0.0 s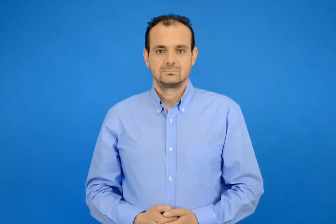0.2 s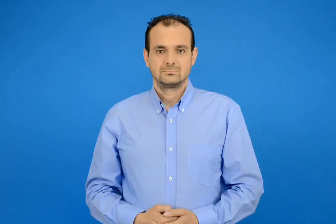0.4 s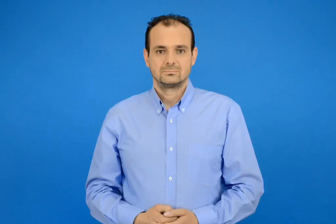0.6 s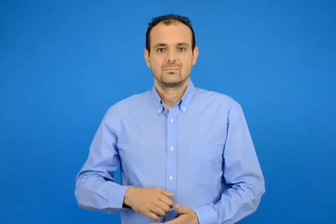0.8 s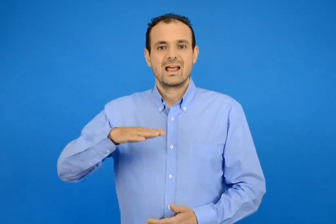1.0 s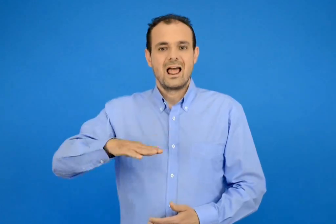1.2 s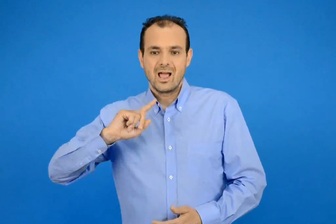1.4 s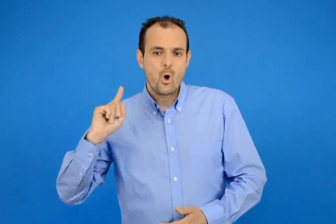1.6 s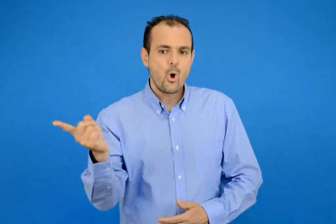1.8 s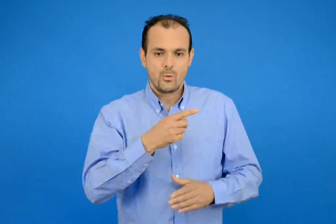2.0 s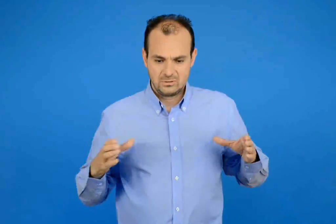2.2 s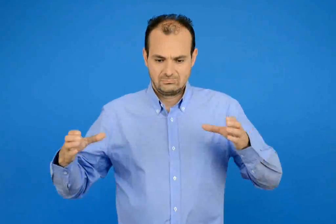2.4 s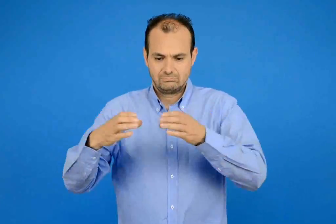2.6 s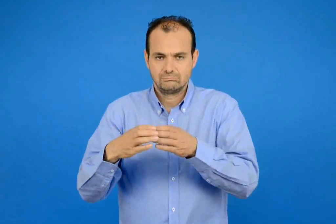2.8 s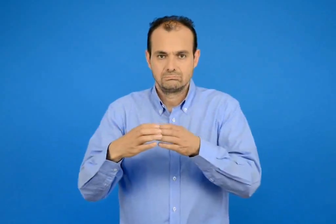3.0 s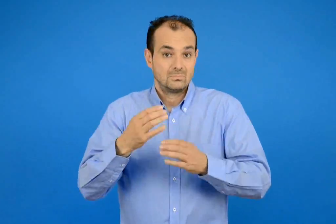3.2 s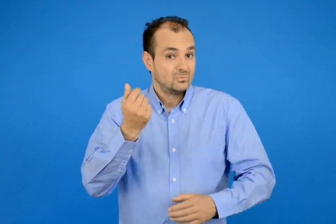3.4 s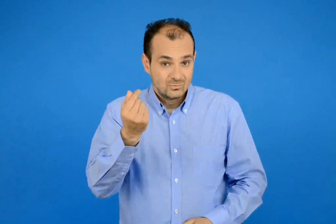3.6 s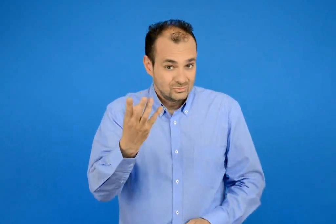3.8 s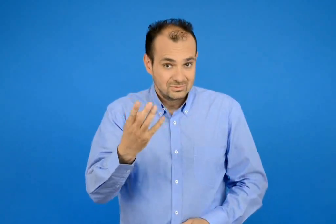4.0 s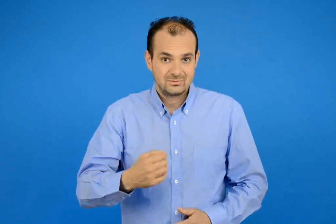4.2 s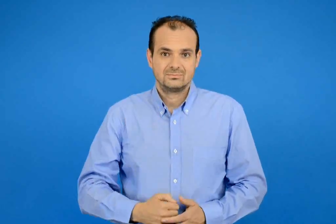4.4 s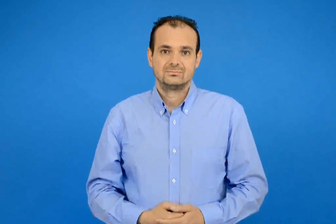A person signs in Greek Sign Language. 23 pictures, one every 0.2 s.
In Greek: πόσοι είναι όλοι οι νάνοι μαζί ;
